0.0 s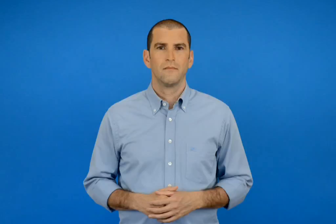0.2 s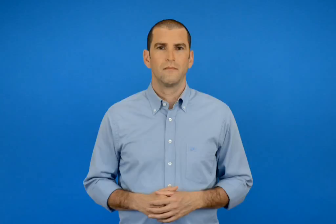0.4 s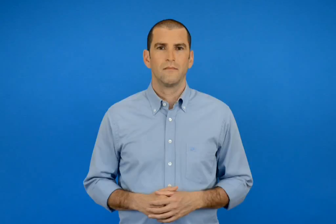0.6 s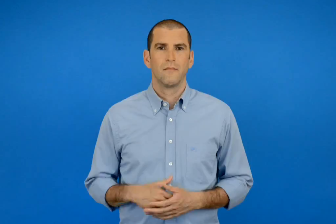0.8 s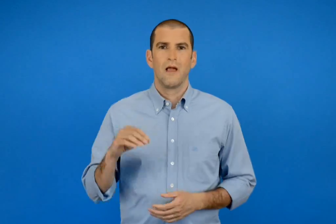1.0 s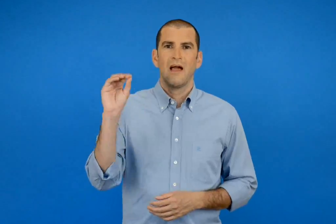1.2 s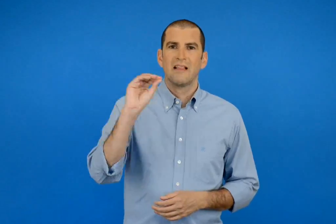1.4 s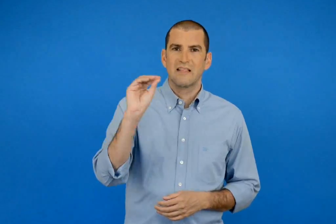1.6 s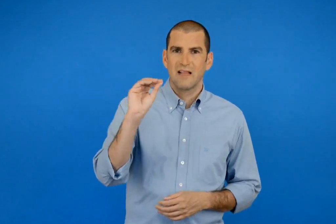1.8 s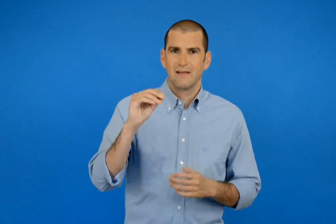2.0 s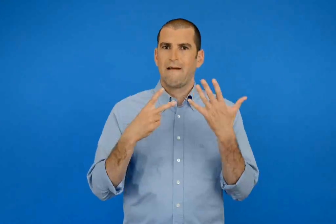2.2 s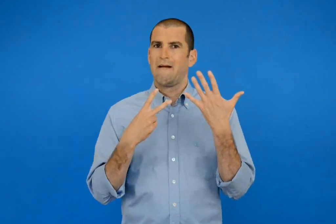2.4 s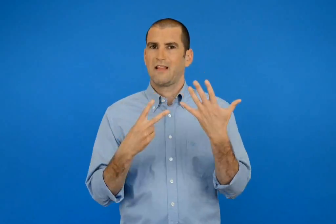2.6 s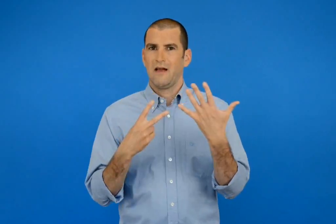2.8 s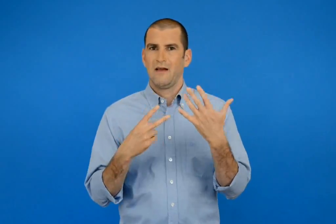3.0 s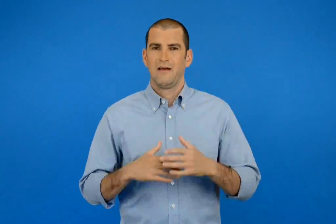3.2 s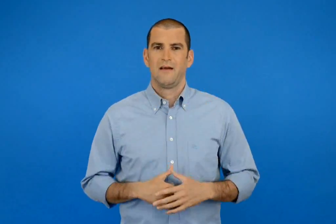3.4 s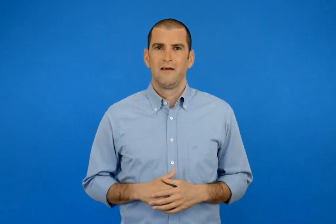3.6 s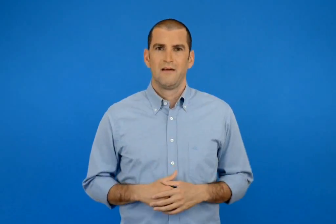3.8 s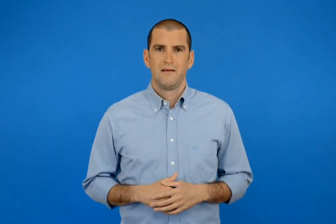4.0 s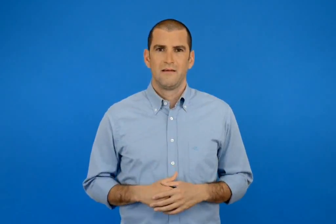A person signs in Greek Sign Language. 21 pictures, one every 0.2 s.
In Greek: τετάρτη 7
